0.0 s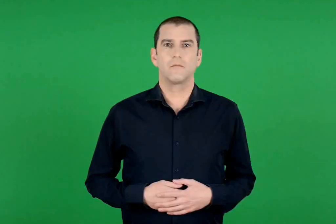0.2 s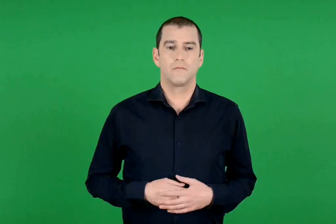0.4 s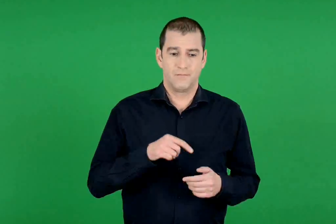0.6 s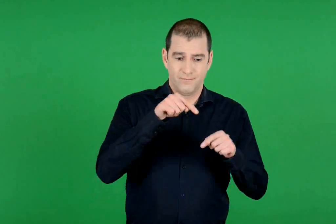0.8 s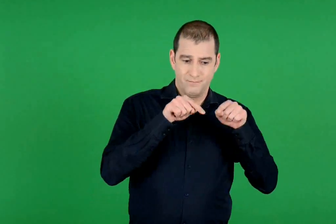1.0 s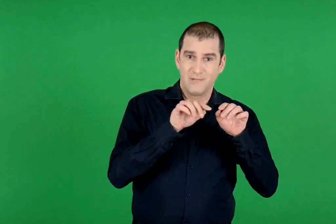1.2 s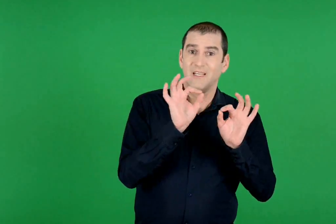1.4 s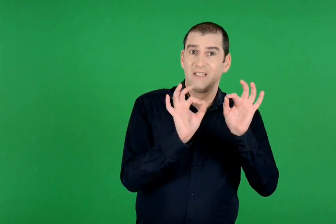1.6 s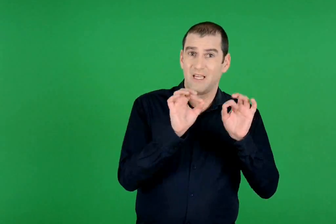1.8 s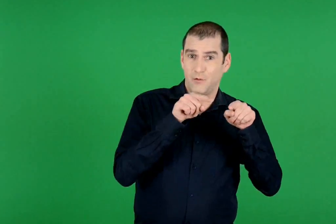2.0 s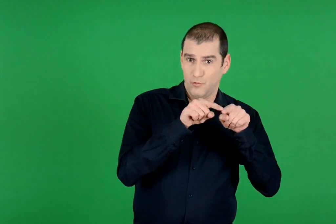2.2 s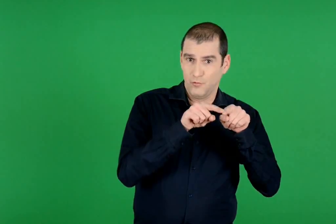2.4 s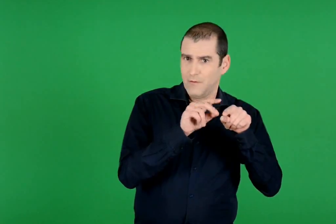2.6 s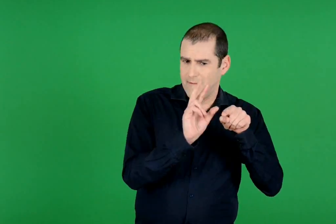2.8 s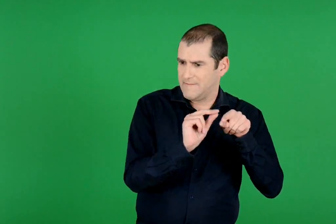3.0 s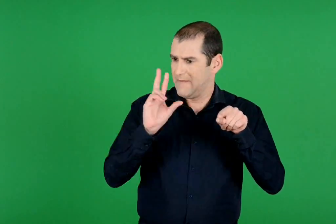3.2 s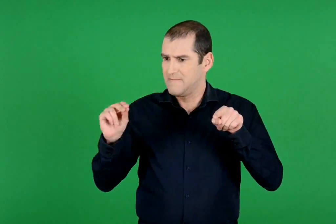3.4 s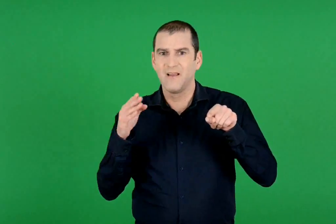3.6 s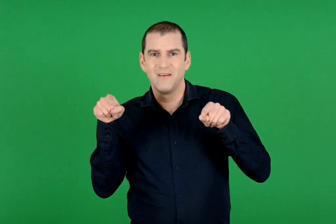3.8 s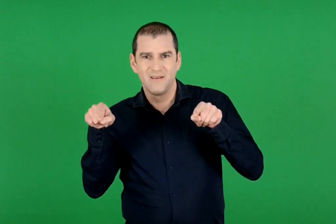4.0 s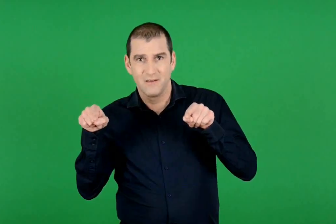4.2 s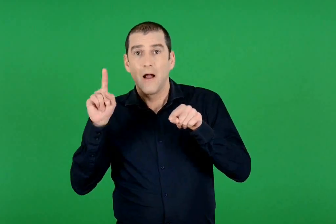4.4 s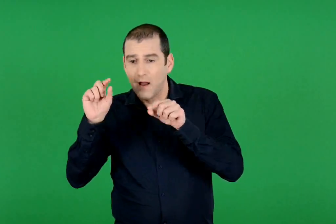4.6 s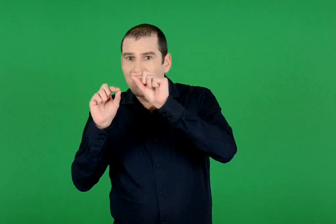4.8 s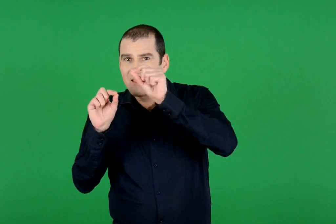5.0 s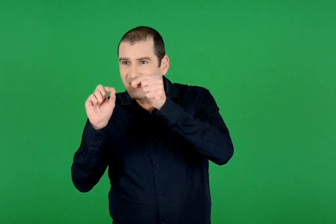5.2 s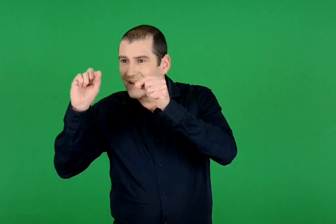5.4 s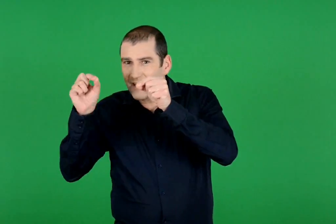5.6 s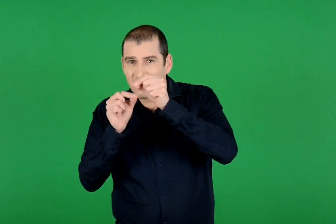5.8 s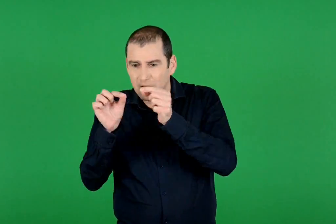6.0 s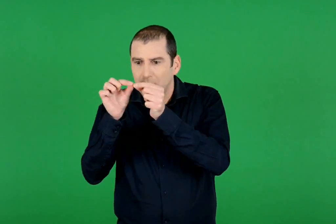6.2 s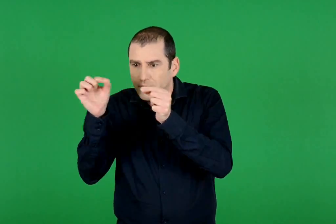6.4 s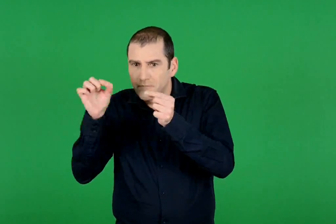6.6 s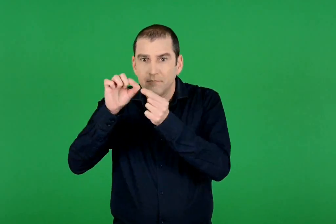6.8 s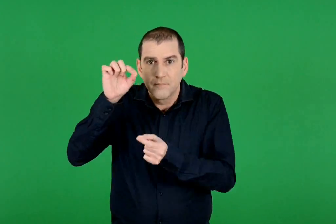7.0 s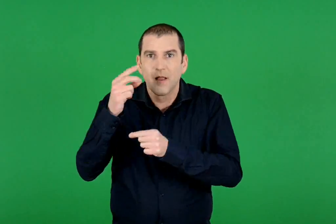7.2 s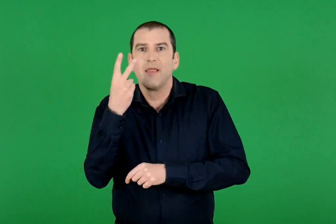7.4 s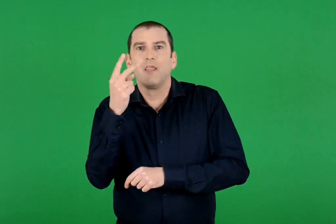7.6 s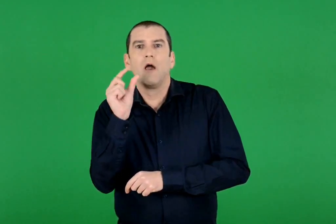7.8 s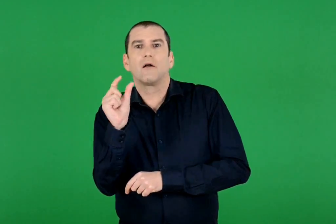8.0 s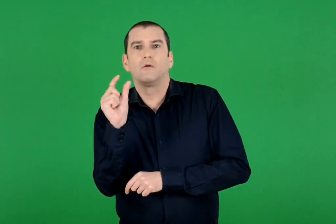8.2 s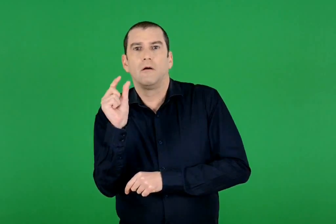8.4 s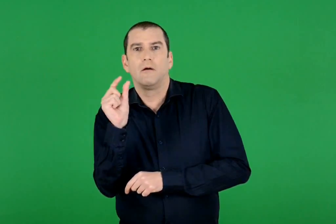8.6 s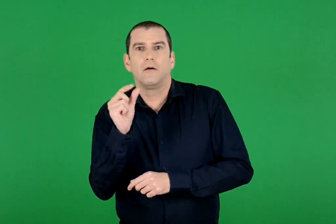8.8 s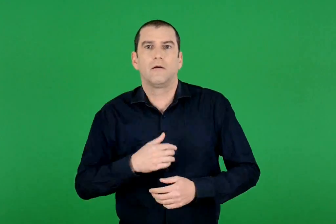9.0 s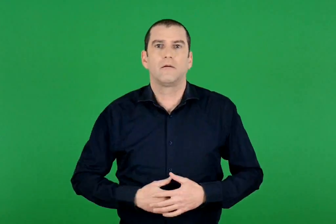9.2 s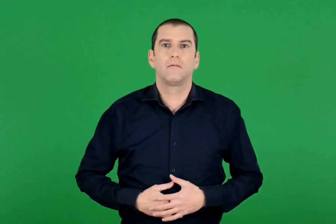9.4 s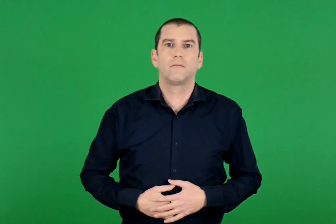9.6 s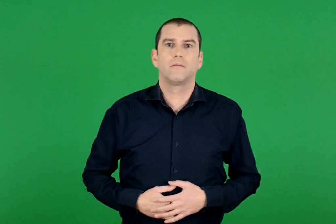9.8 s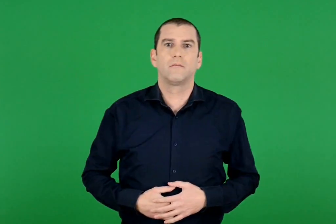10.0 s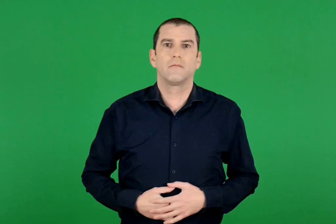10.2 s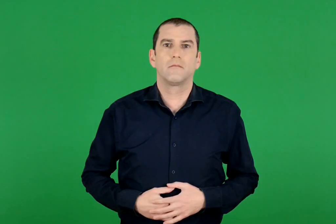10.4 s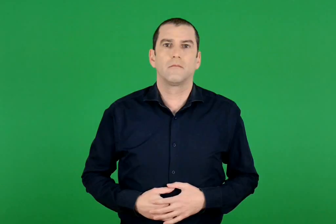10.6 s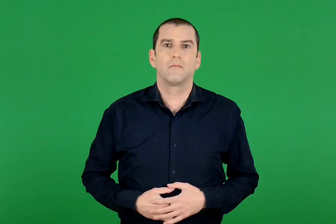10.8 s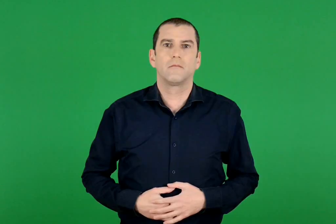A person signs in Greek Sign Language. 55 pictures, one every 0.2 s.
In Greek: σχεδιάζω δεξιά ένα παρόμοιο σχέδιο , προσέχοντας οι αποστάσεις που έχουν μεταξύ τους οι τελείες να είναι 2 εκατοστά
